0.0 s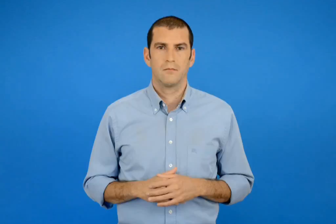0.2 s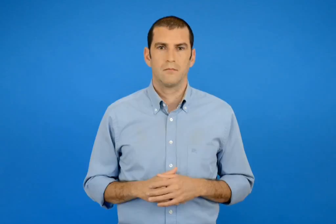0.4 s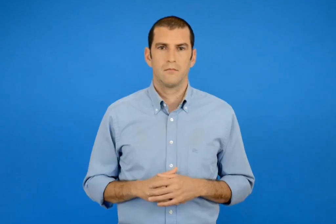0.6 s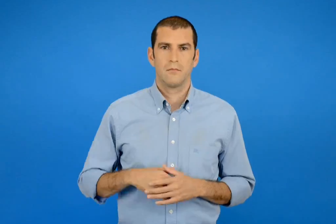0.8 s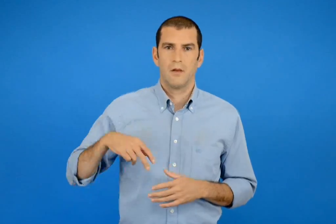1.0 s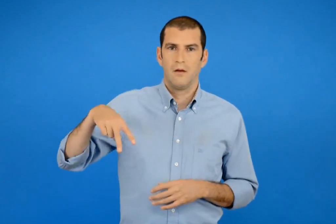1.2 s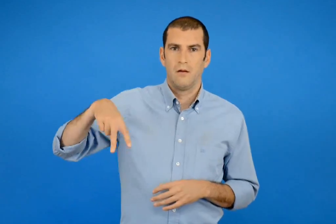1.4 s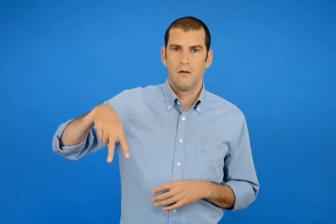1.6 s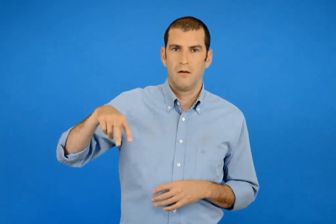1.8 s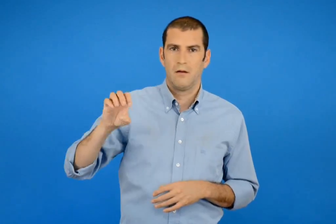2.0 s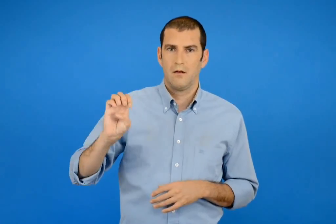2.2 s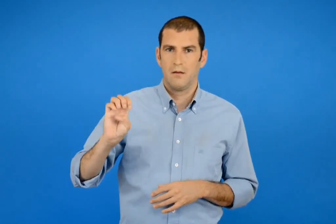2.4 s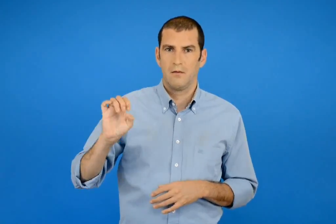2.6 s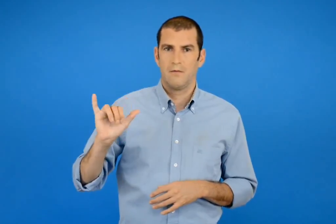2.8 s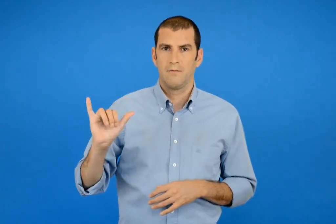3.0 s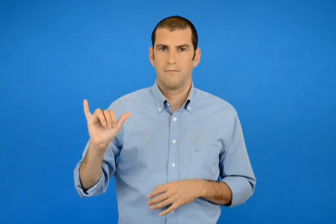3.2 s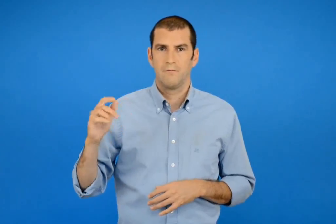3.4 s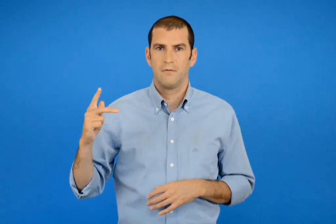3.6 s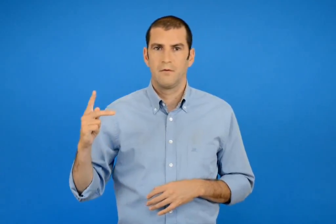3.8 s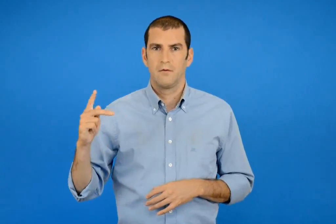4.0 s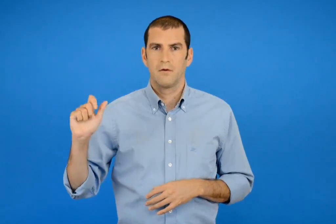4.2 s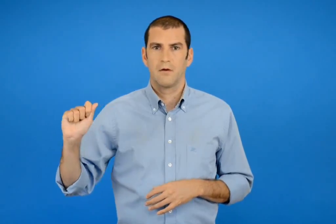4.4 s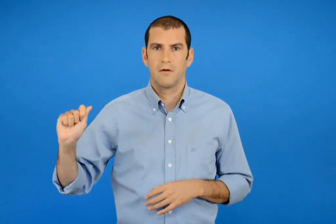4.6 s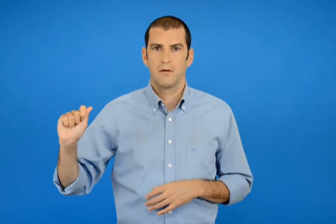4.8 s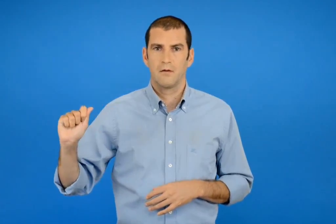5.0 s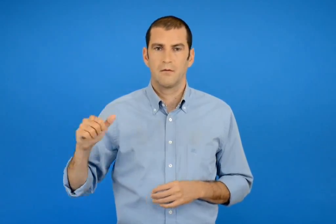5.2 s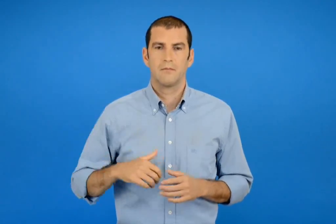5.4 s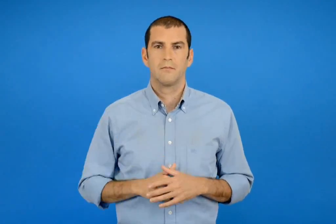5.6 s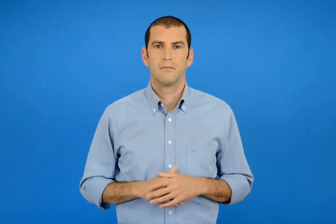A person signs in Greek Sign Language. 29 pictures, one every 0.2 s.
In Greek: λευκά
